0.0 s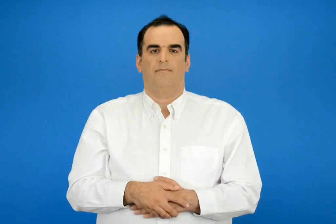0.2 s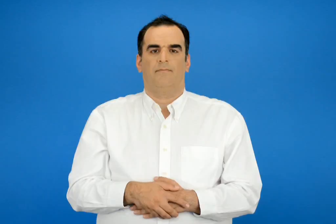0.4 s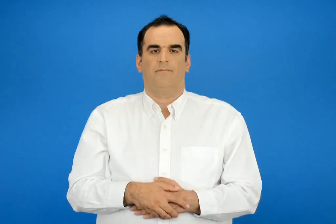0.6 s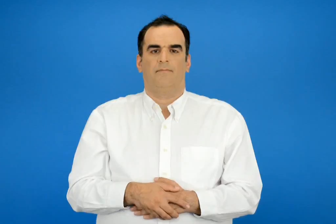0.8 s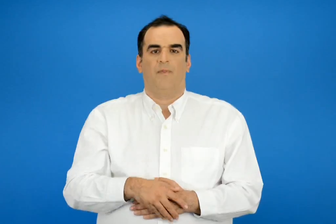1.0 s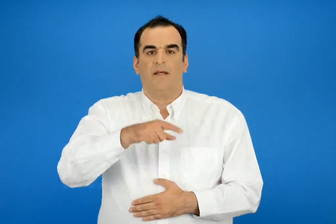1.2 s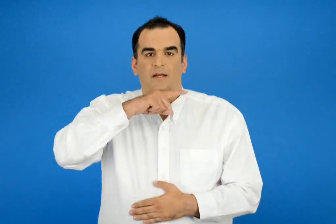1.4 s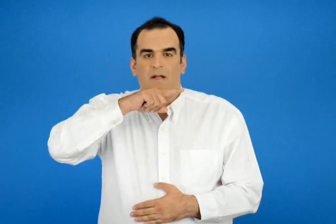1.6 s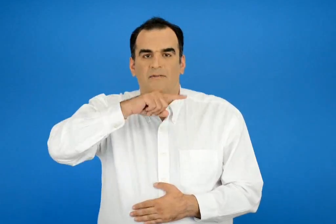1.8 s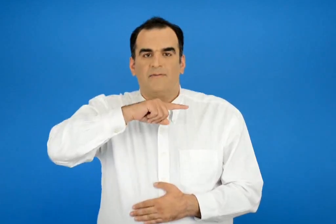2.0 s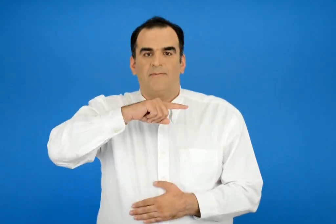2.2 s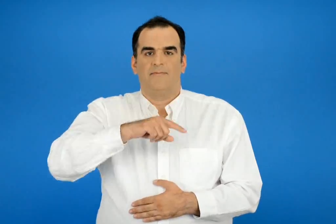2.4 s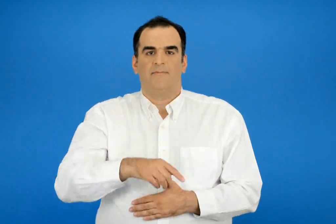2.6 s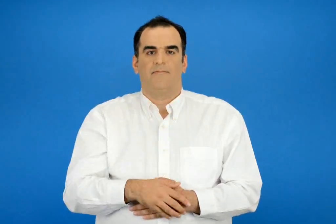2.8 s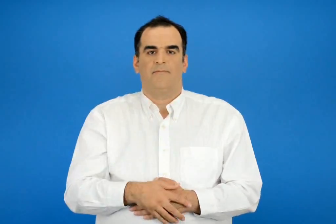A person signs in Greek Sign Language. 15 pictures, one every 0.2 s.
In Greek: ηρακλής
